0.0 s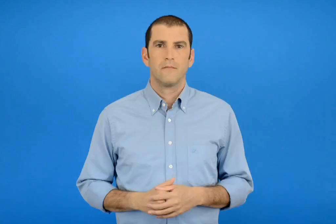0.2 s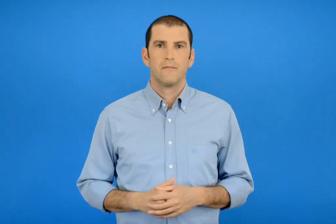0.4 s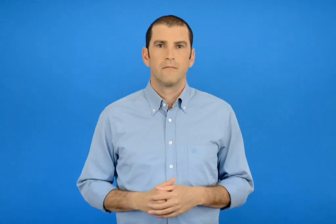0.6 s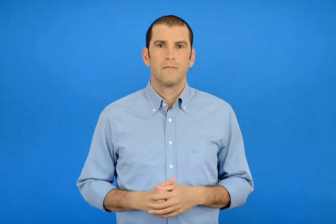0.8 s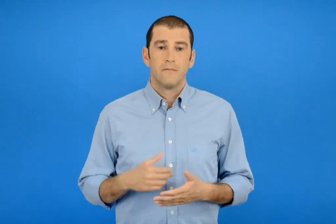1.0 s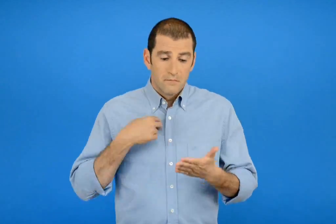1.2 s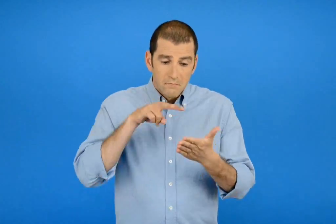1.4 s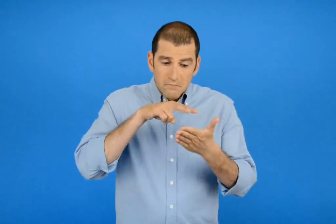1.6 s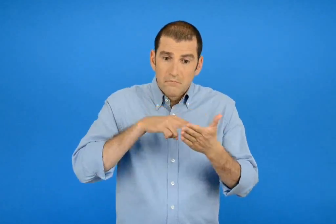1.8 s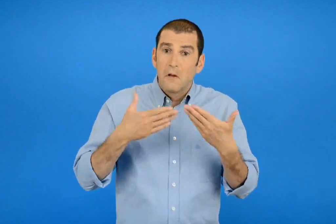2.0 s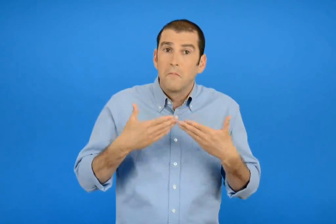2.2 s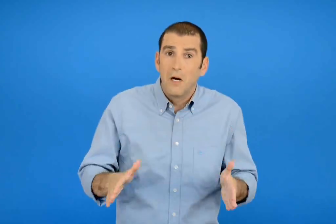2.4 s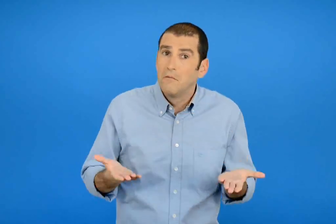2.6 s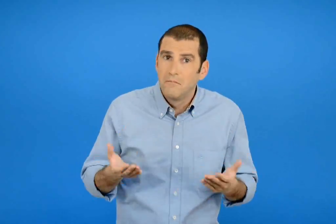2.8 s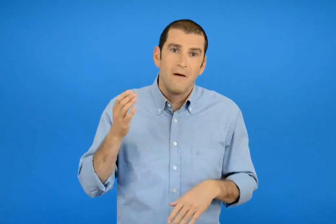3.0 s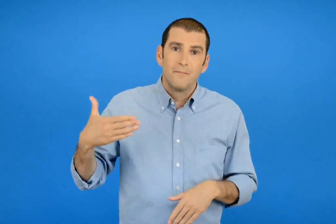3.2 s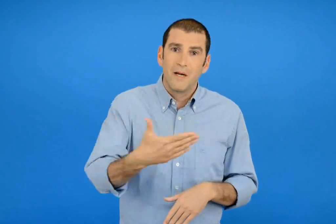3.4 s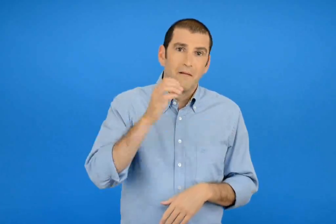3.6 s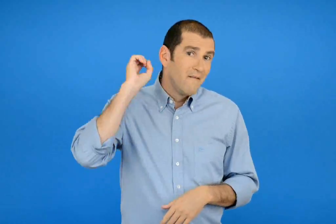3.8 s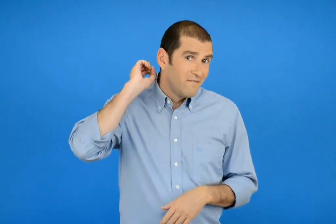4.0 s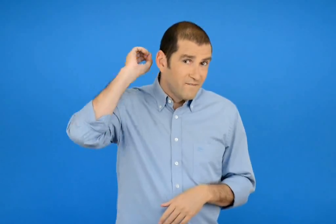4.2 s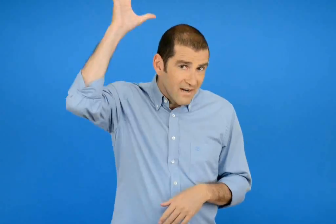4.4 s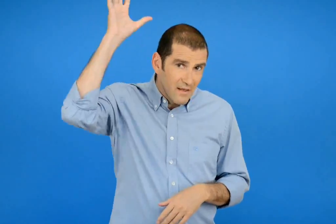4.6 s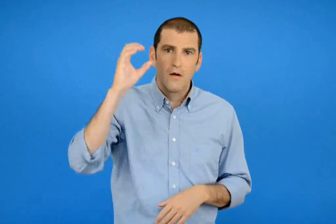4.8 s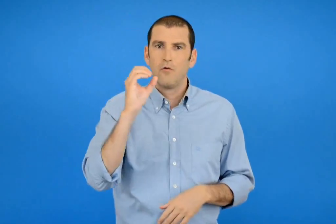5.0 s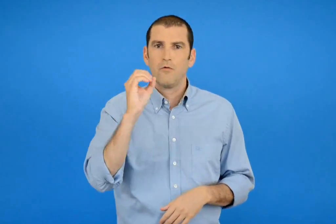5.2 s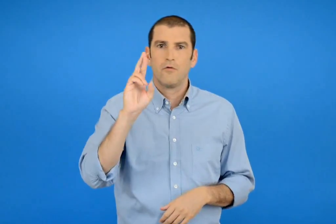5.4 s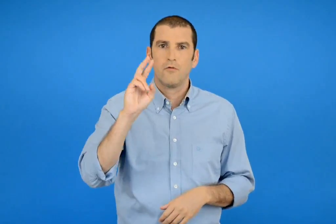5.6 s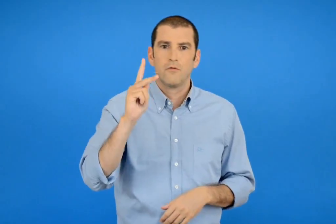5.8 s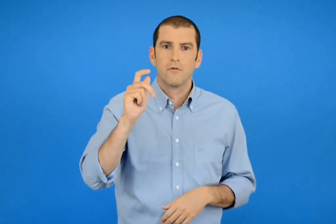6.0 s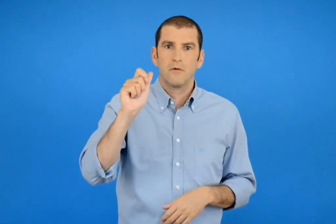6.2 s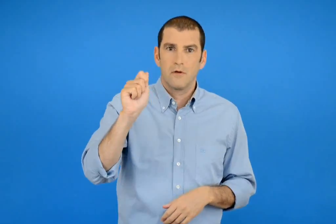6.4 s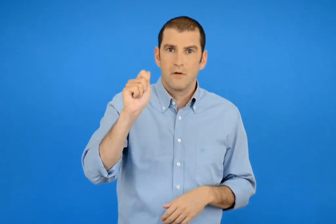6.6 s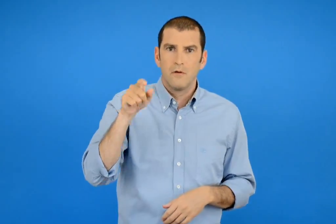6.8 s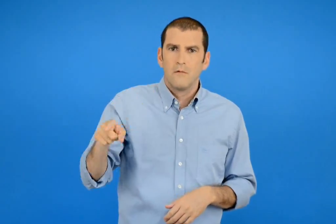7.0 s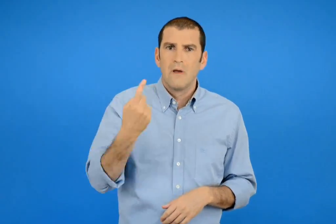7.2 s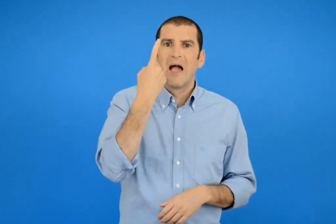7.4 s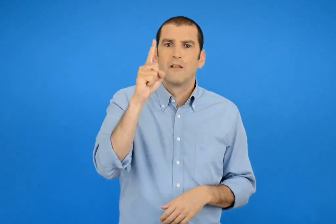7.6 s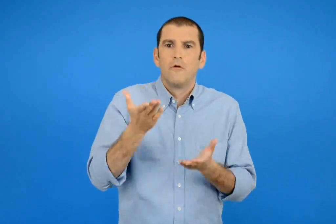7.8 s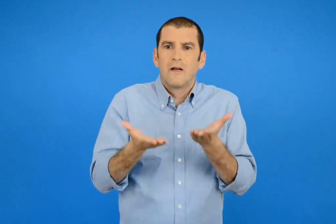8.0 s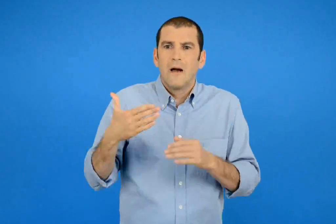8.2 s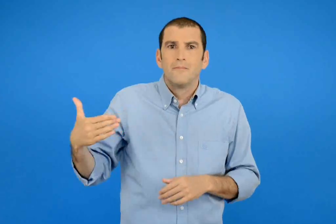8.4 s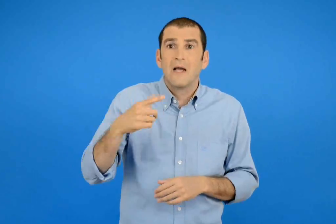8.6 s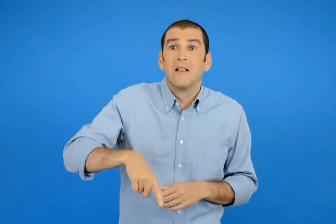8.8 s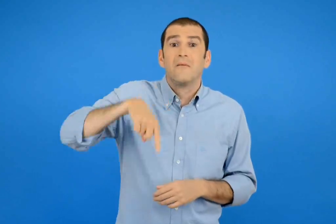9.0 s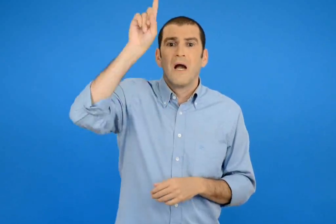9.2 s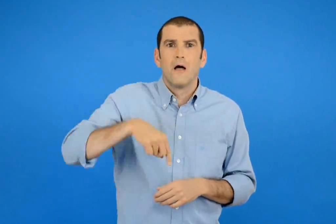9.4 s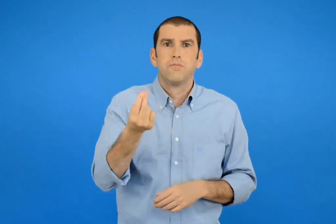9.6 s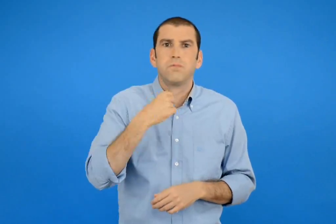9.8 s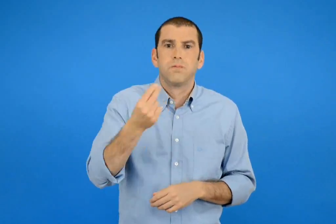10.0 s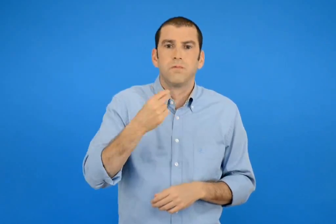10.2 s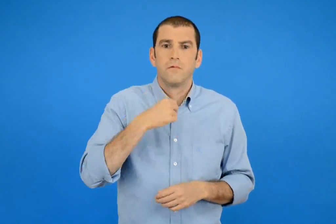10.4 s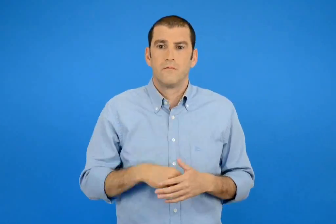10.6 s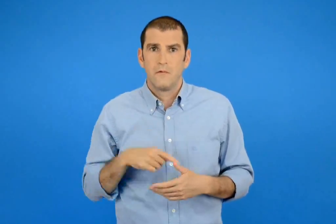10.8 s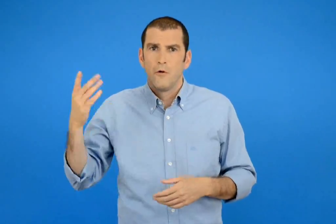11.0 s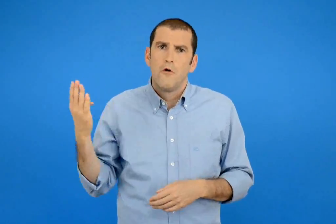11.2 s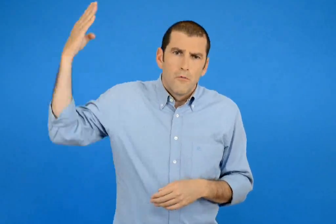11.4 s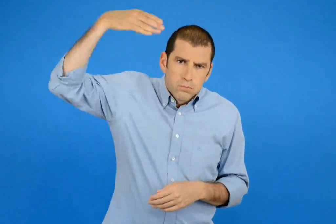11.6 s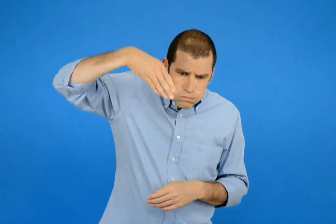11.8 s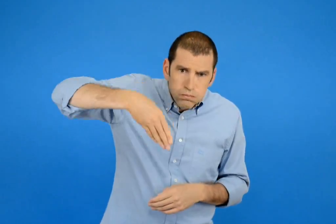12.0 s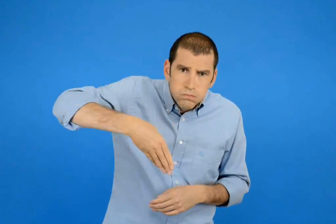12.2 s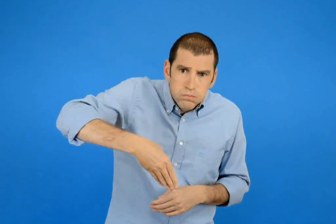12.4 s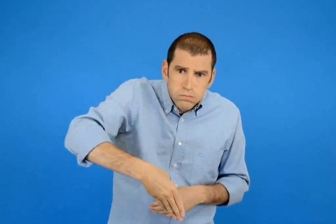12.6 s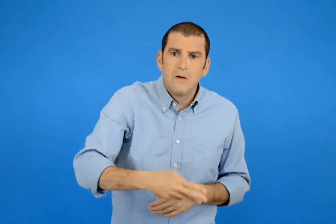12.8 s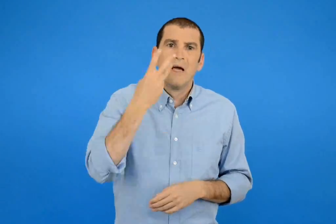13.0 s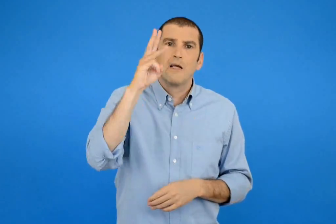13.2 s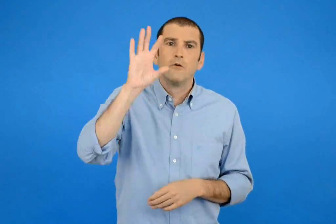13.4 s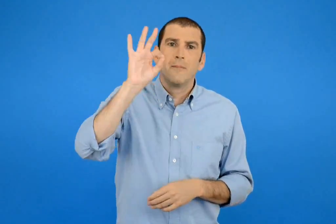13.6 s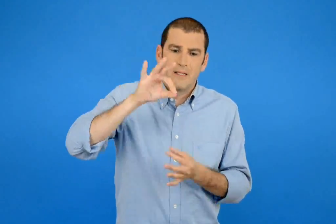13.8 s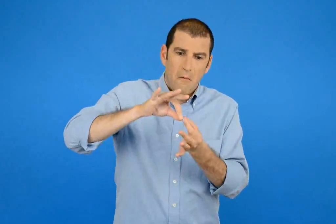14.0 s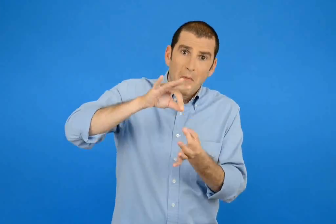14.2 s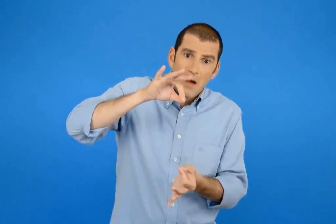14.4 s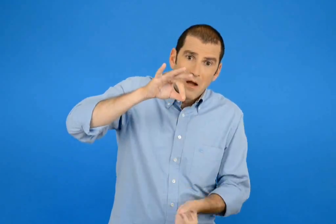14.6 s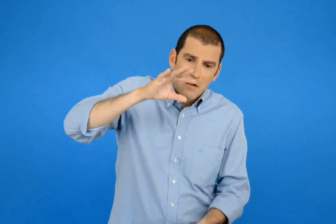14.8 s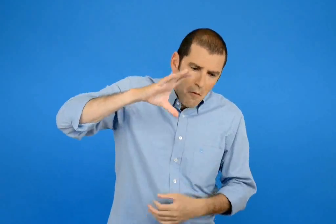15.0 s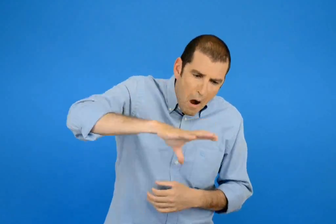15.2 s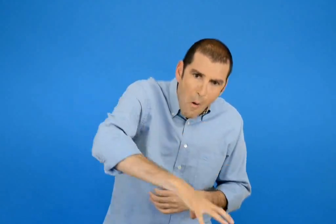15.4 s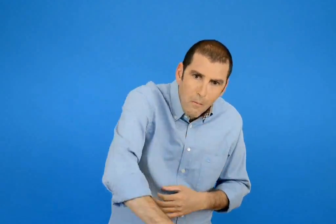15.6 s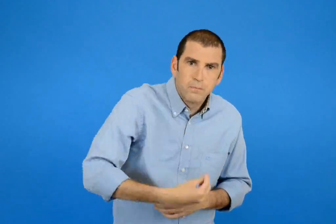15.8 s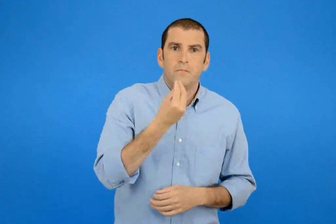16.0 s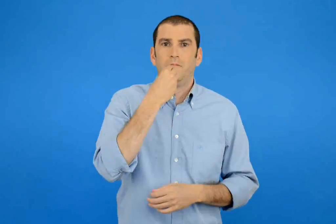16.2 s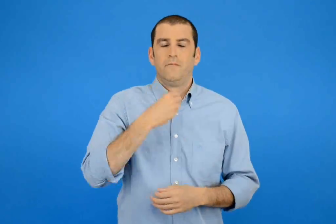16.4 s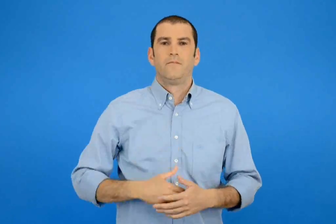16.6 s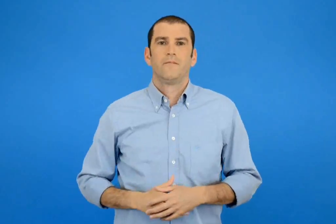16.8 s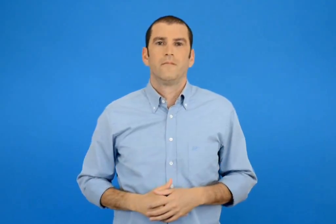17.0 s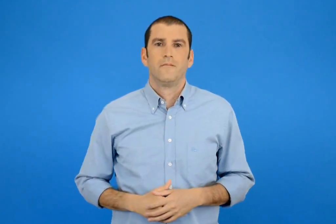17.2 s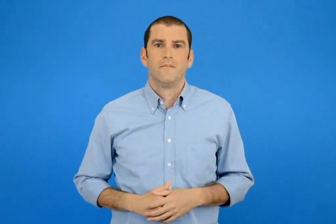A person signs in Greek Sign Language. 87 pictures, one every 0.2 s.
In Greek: διάβασα ότι μια φάλαινα η ρόκα τρώει 100 κιλά ψαριά τη μέρα βουτάει μέχρι 350 μετρά στον βυθό για να ψαρέψει
